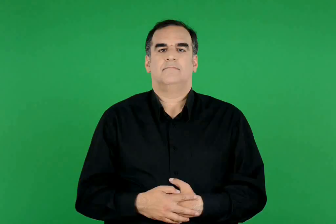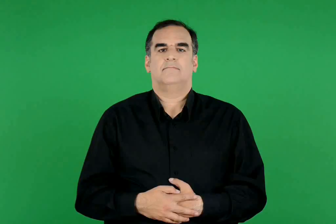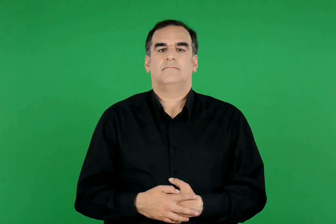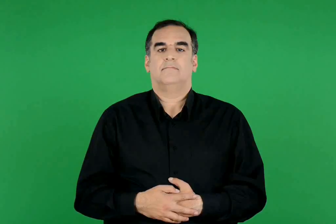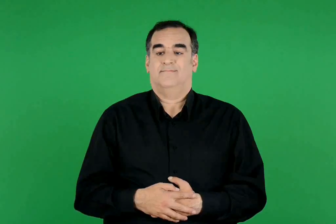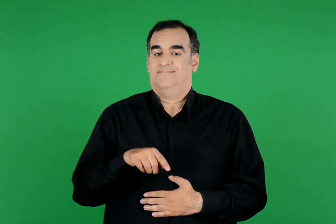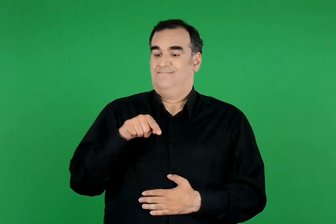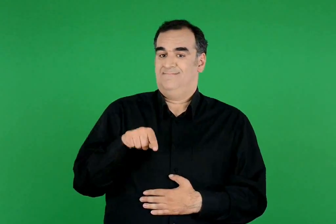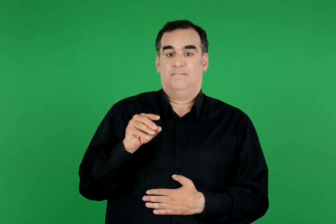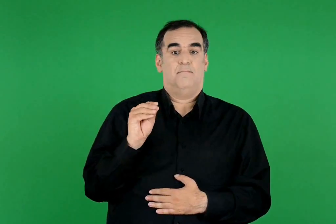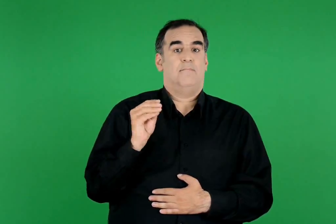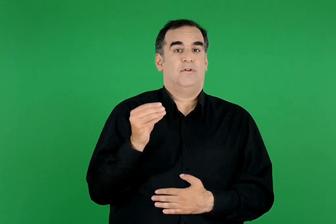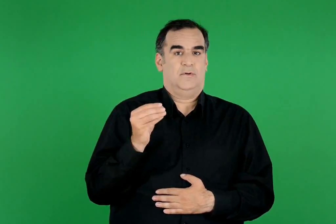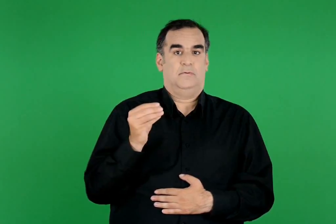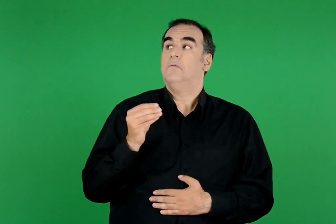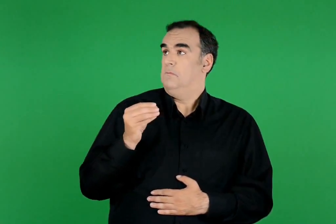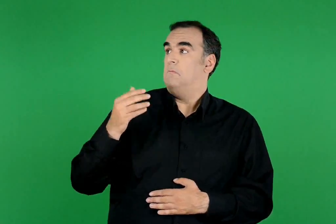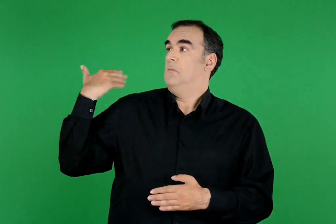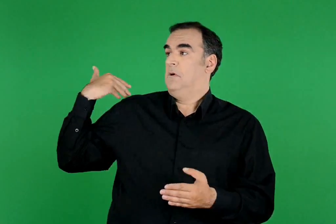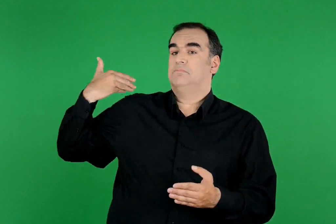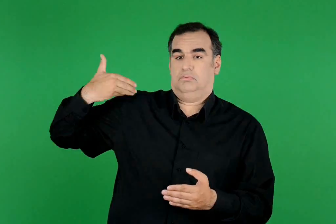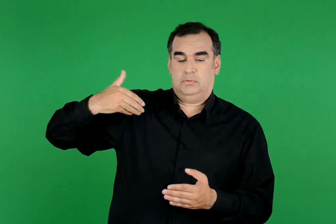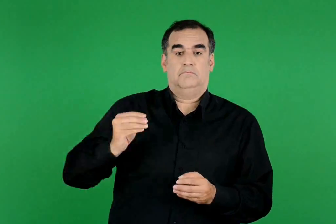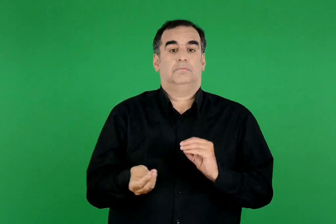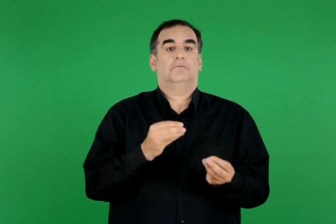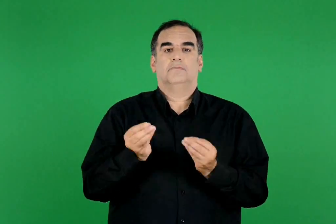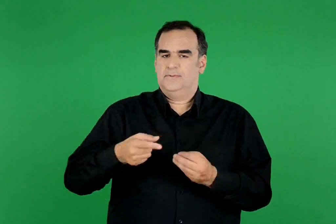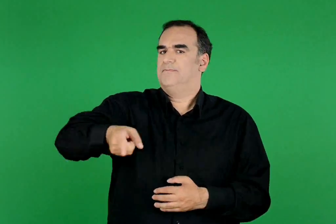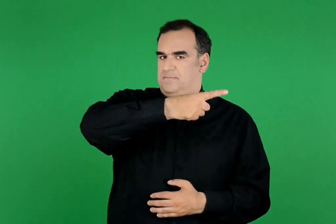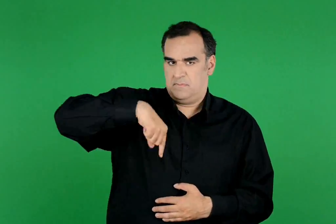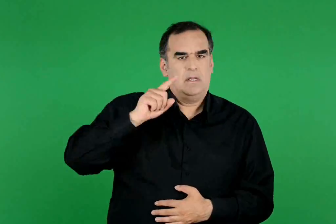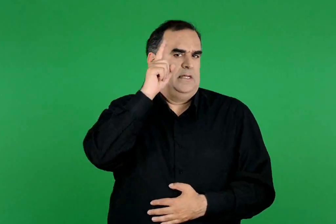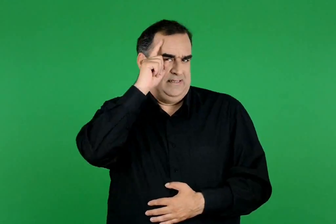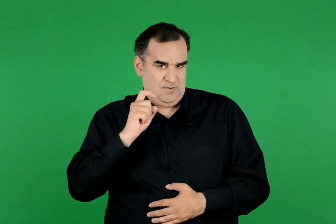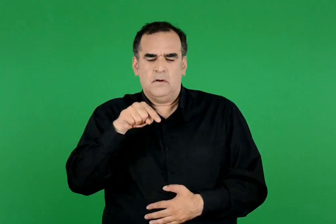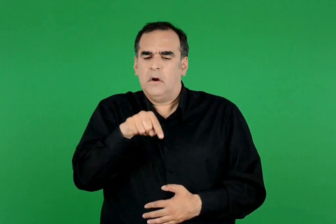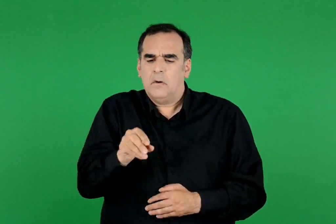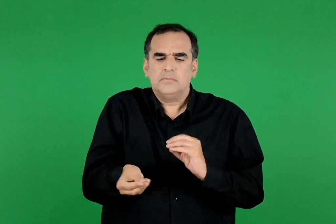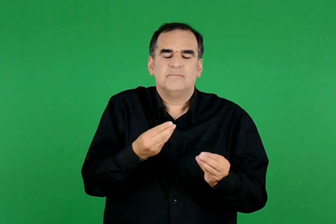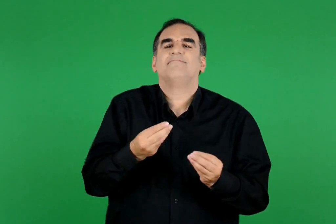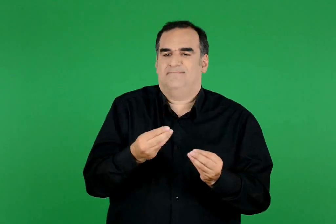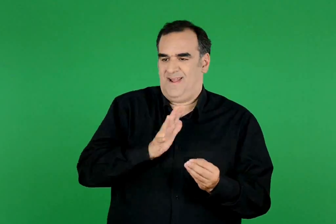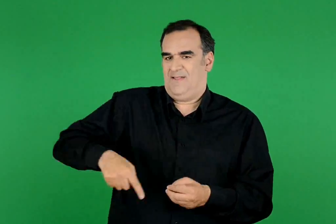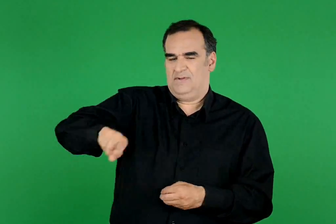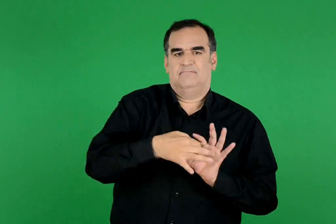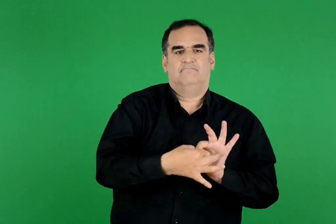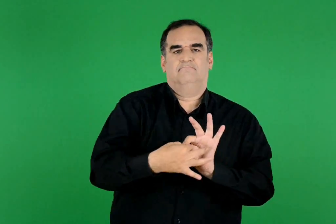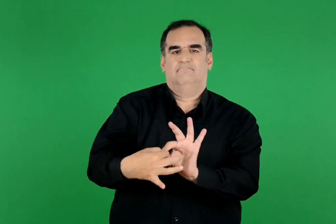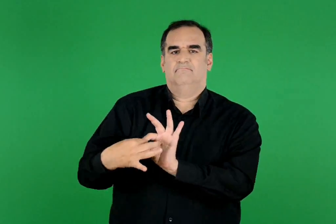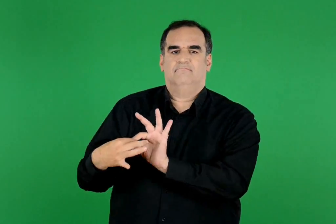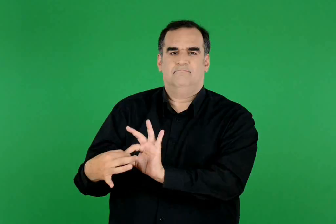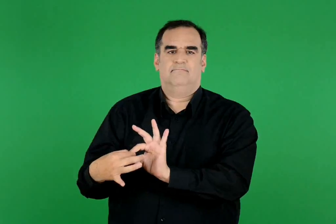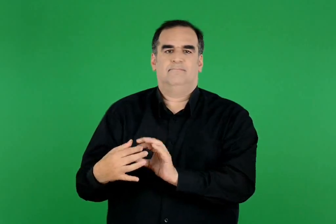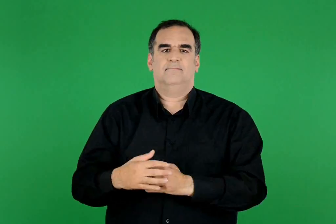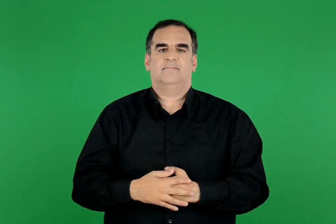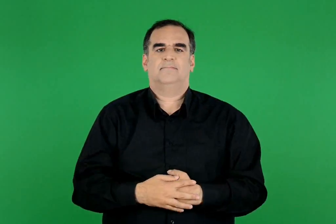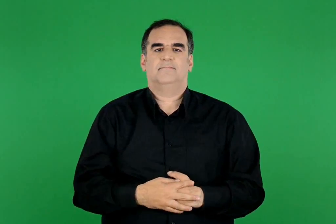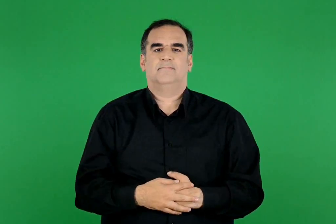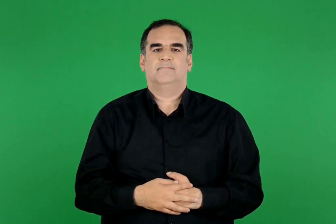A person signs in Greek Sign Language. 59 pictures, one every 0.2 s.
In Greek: ξέρουμε ότι όλα όσα έγιναν και κάνουν σήμερα τον δικό μας πολιτισμό , δημιουργήθηκαν με τη συνεργασία των ανθρώπων
